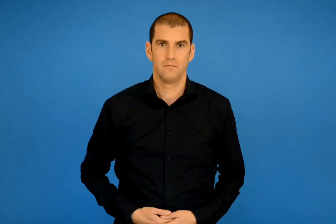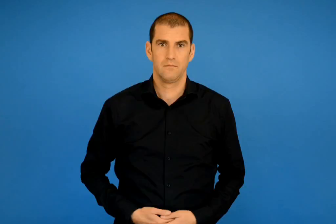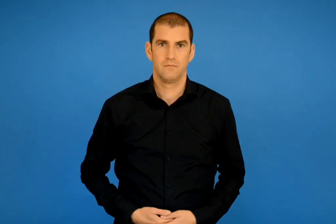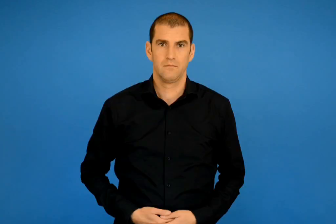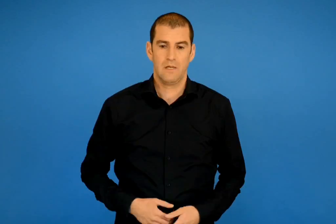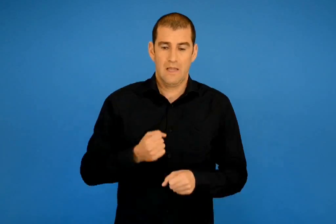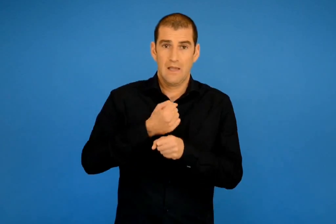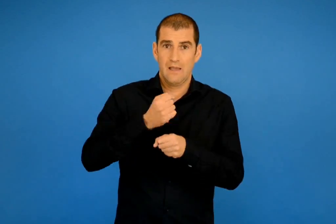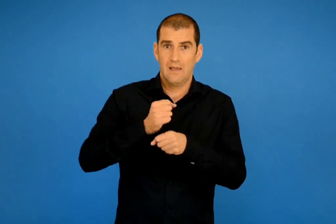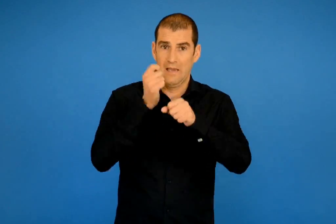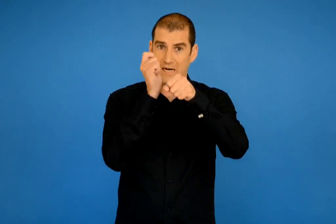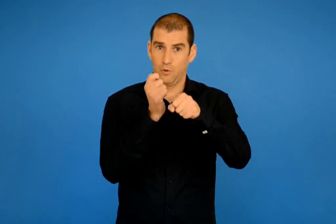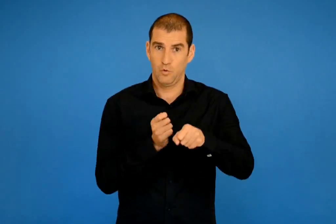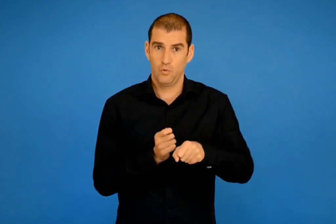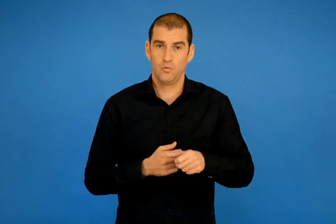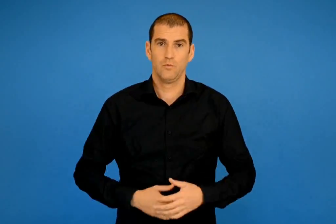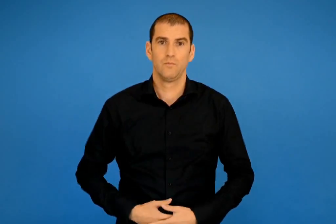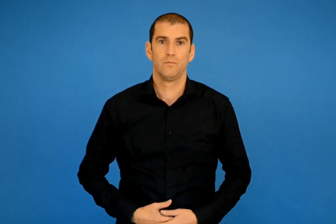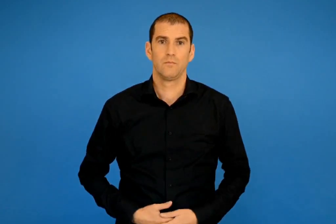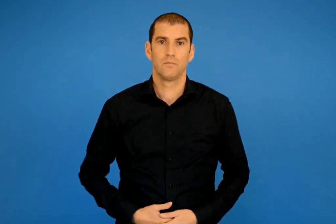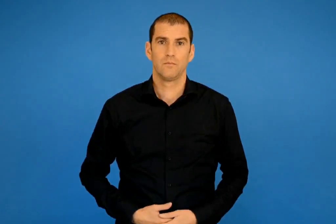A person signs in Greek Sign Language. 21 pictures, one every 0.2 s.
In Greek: γλυπτό
